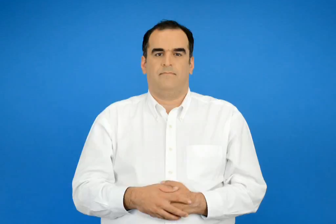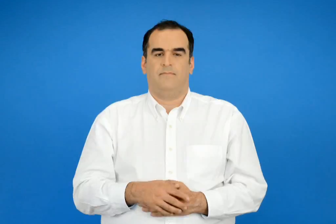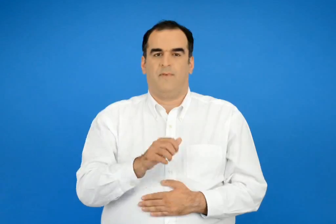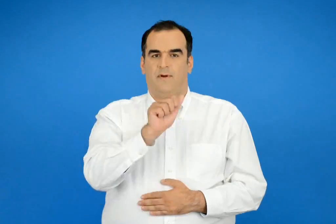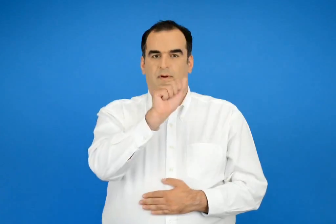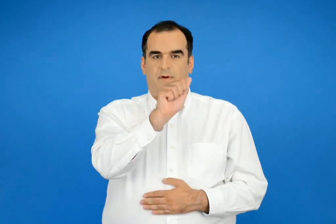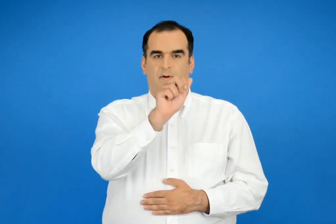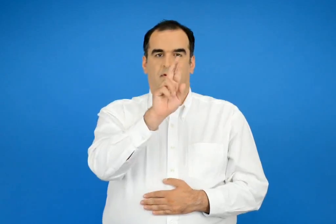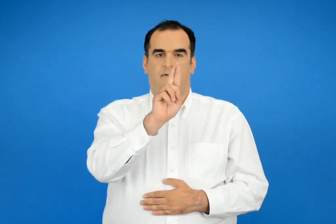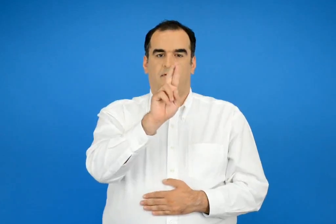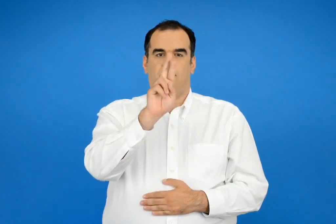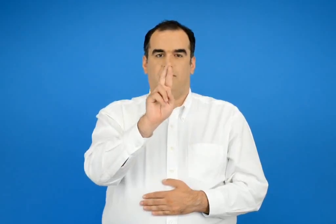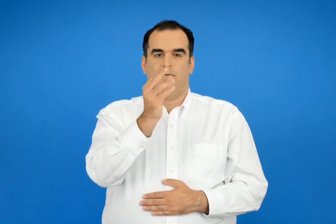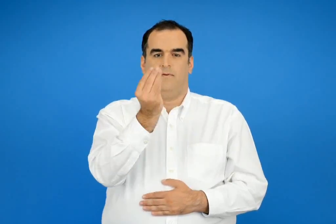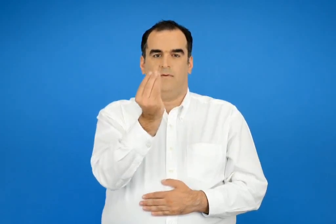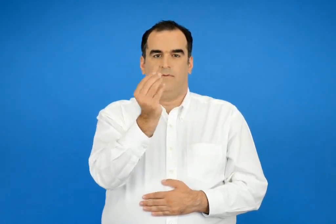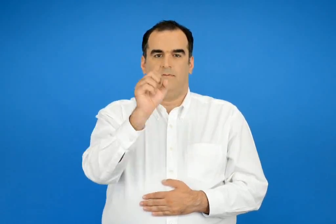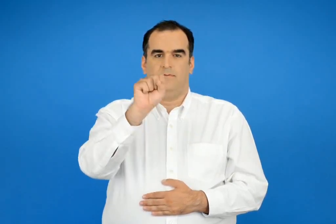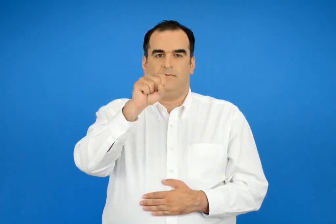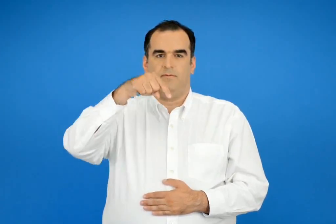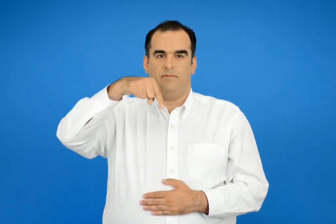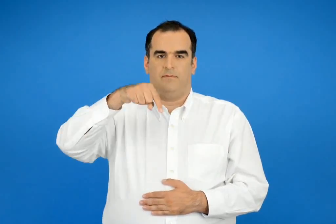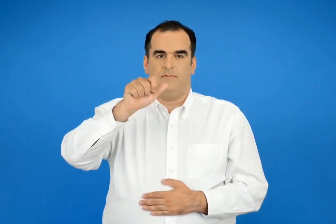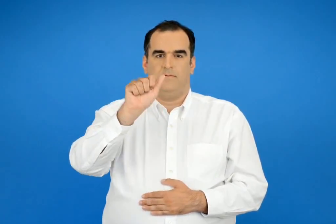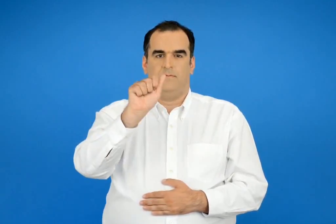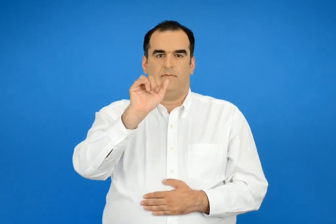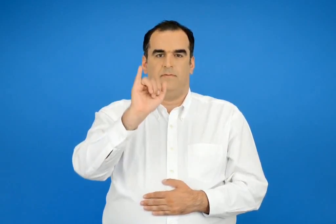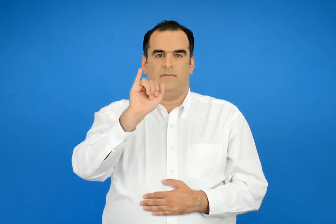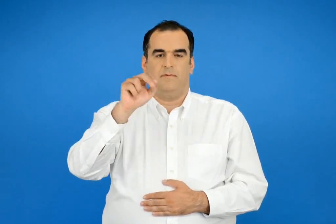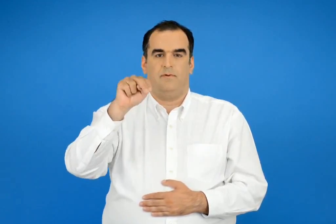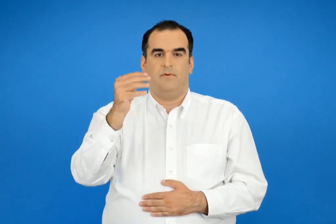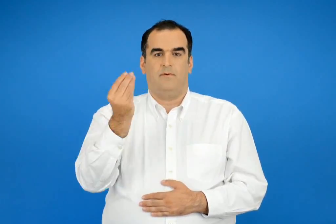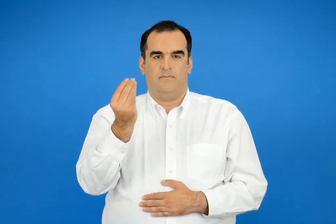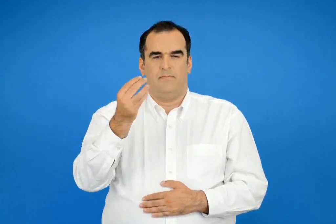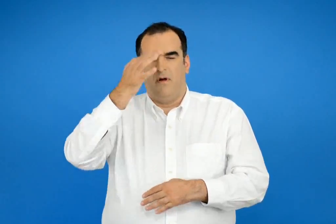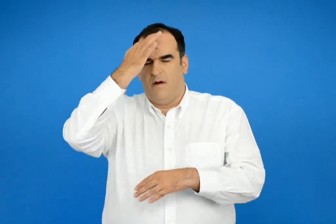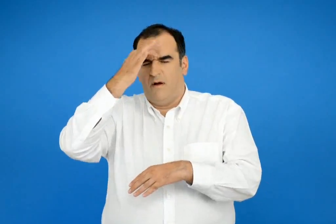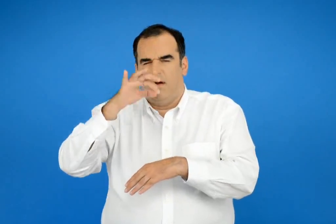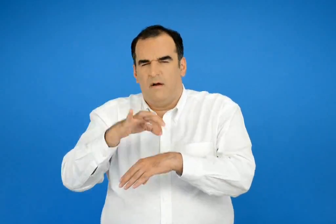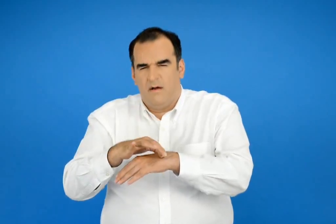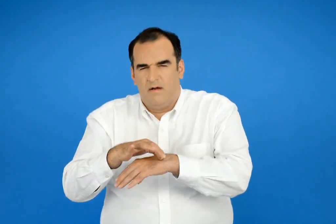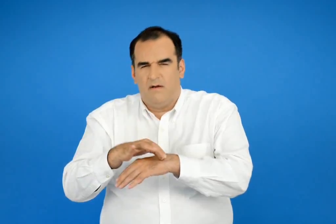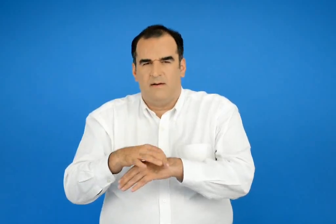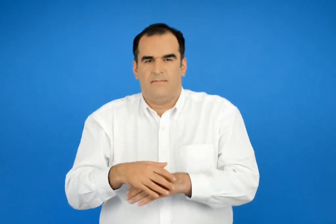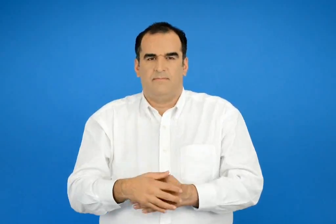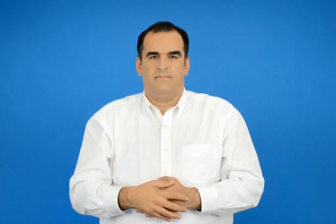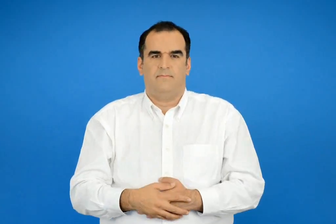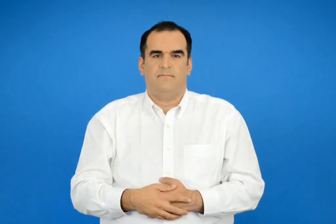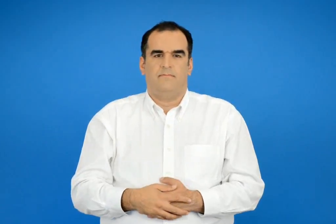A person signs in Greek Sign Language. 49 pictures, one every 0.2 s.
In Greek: αρρωσταίνω
